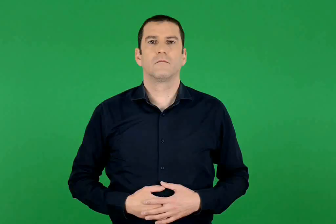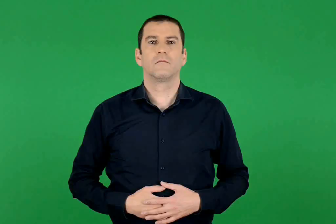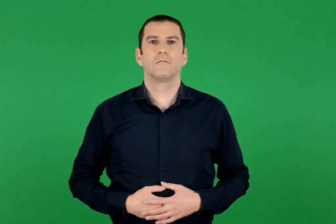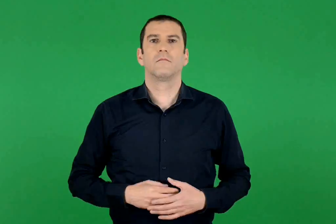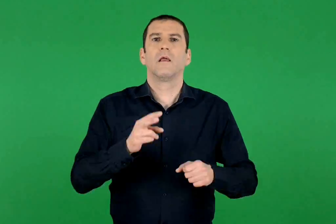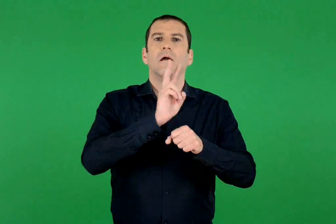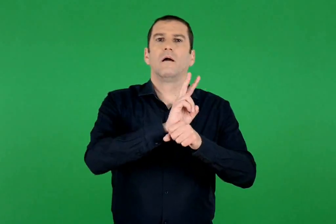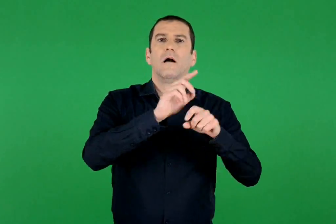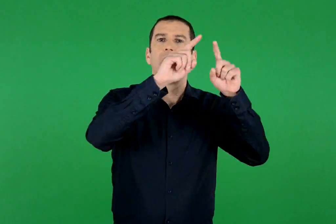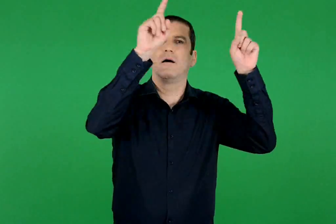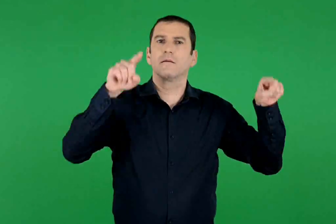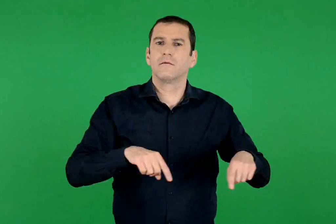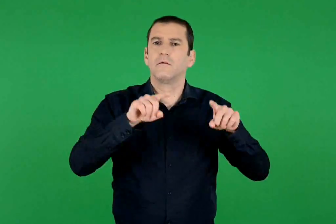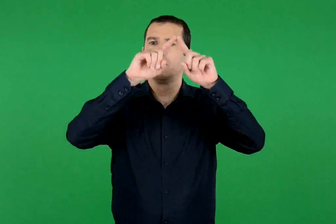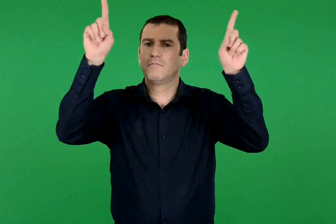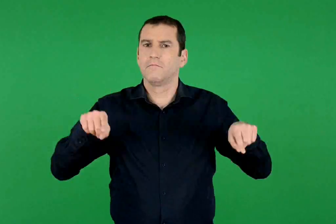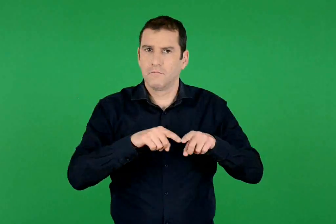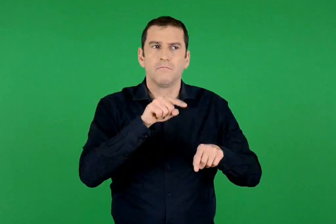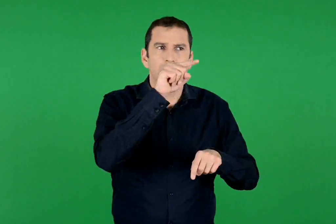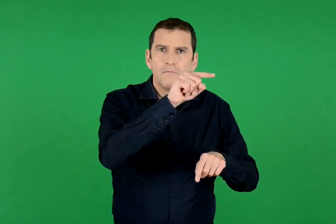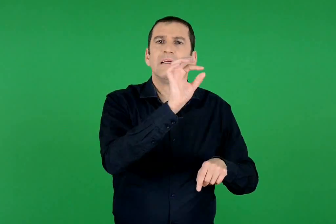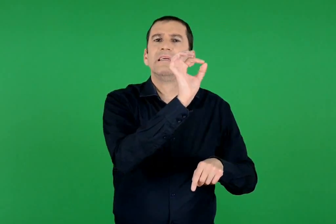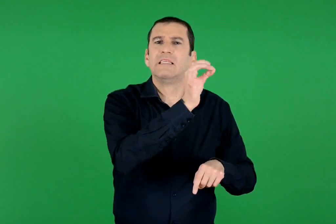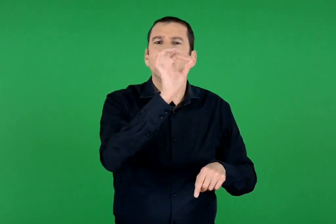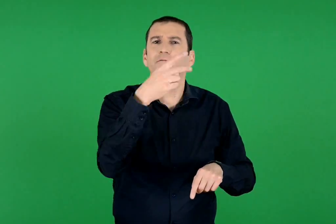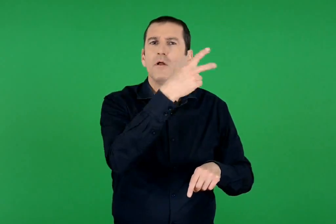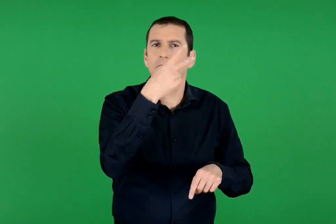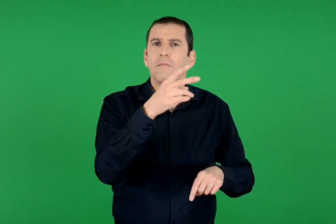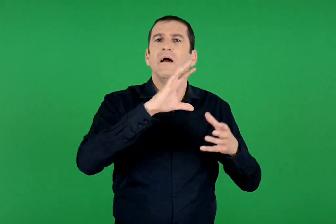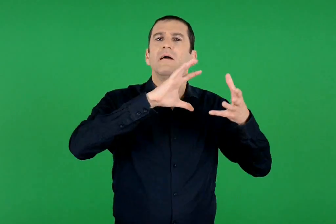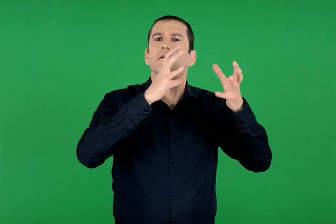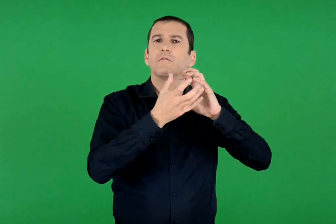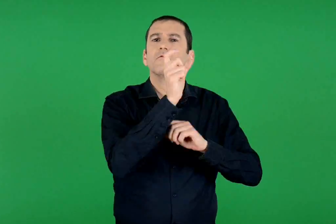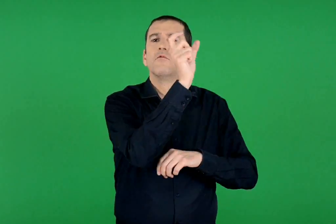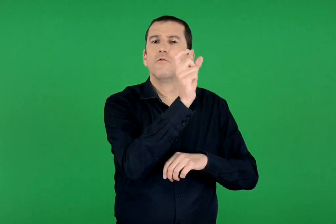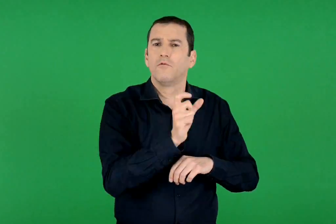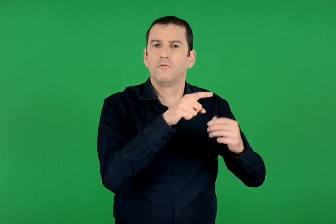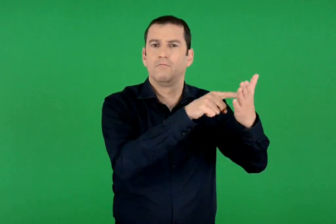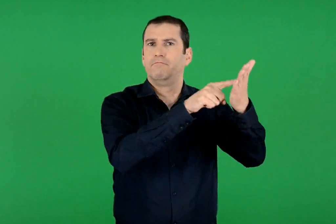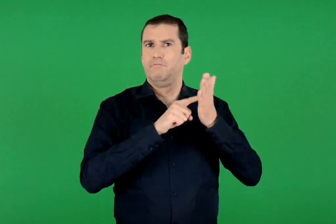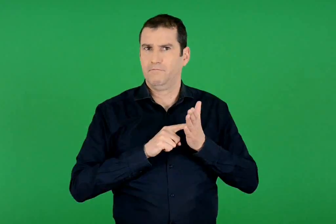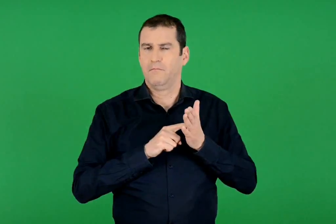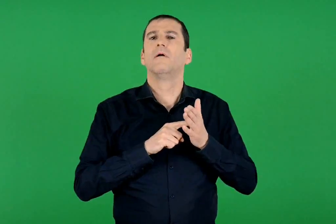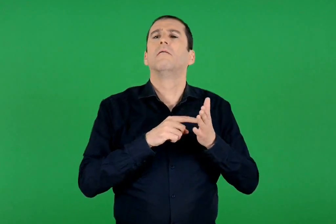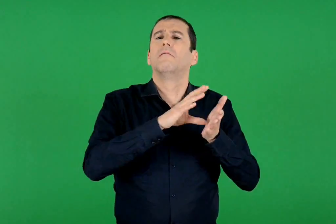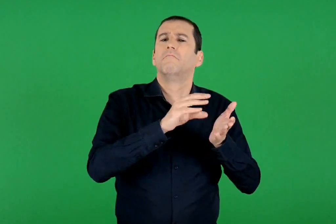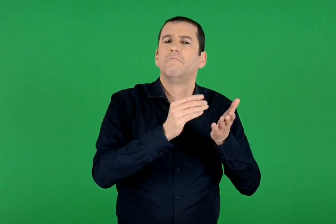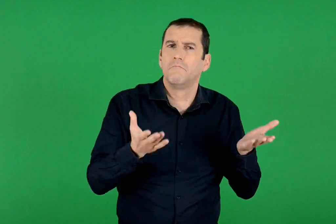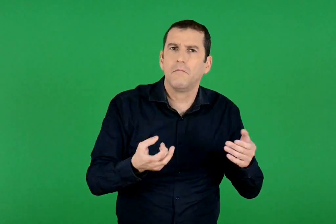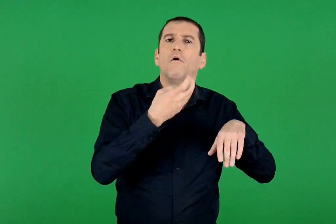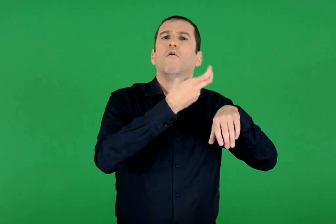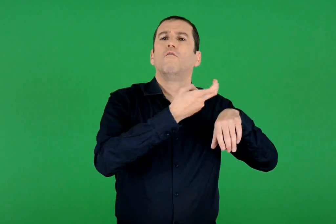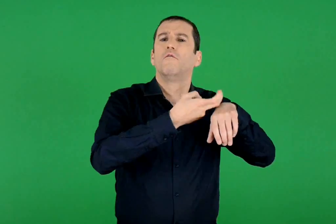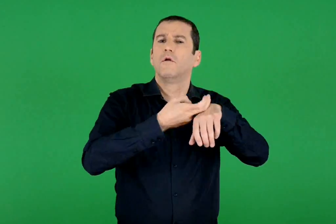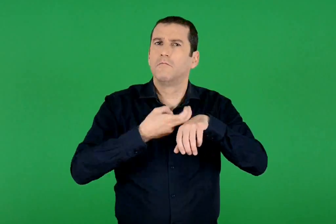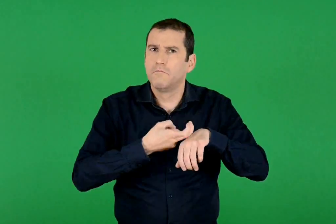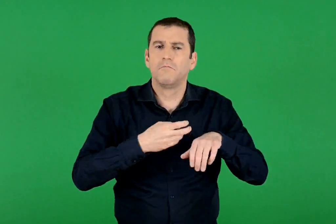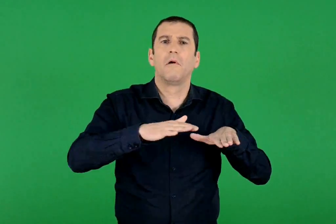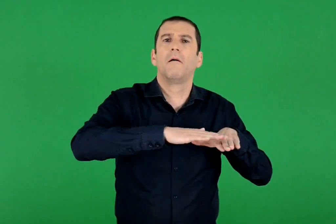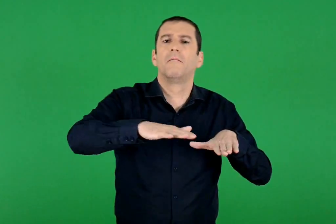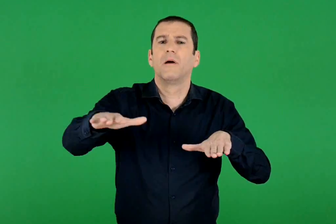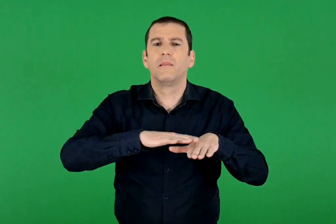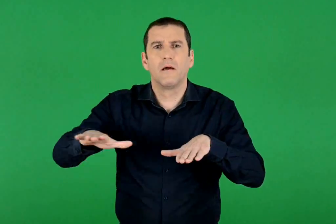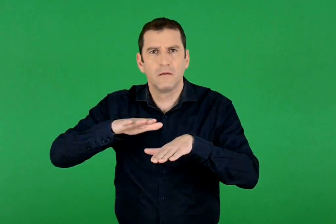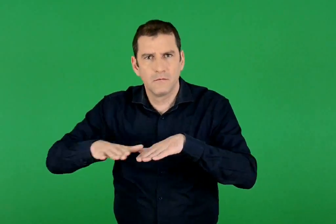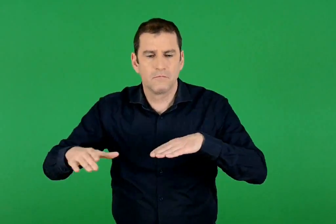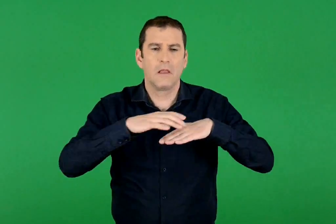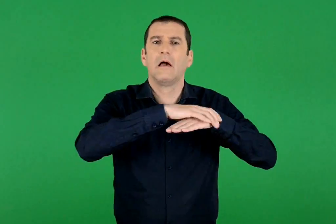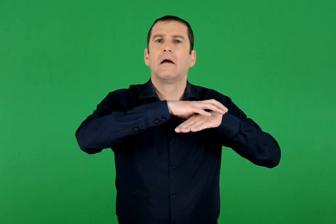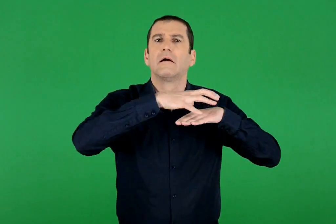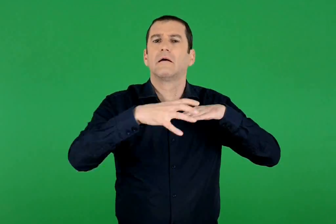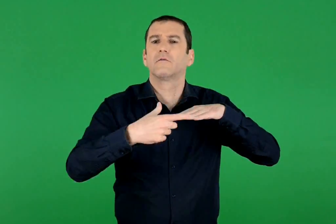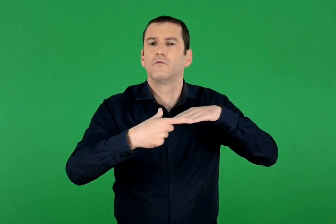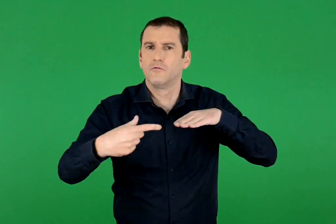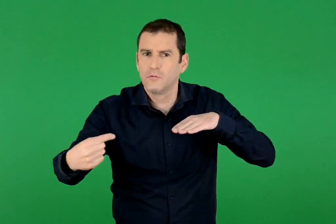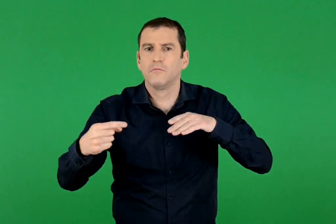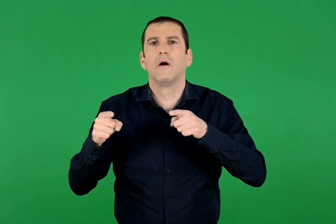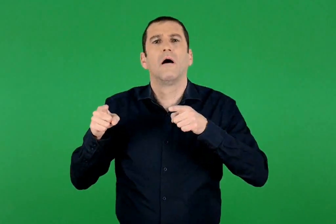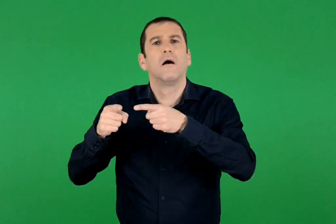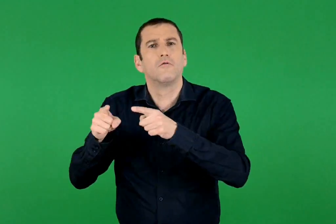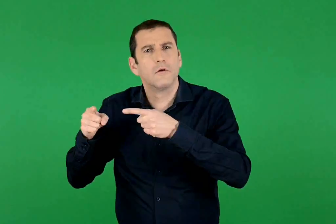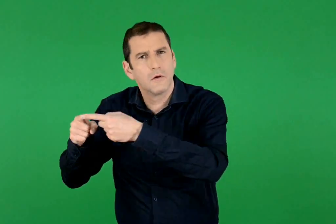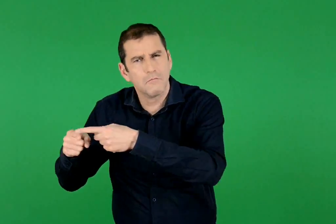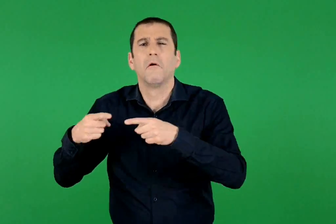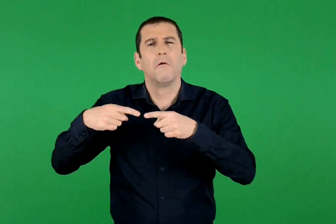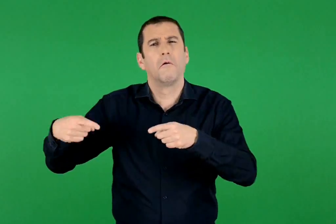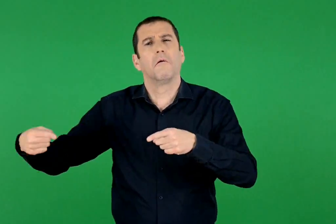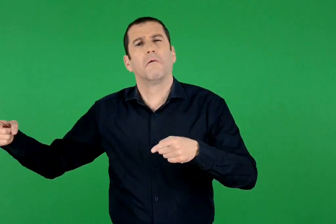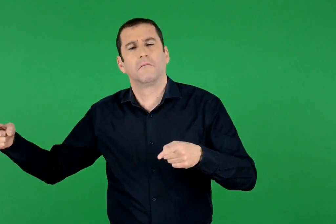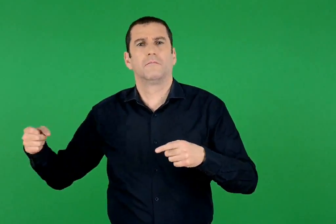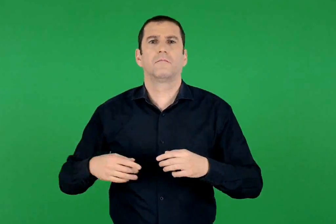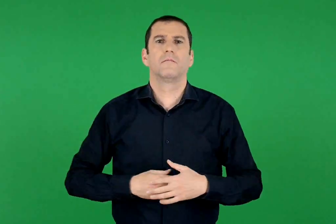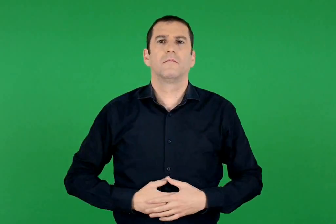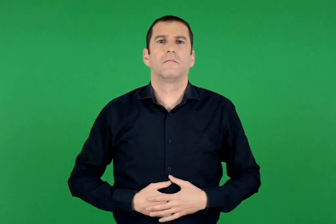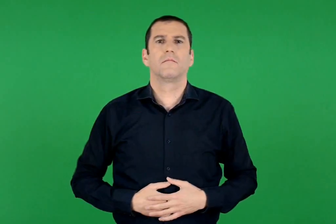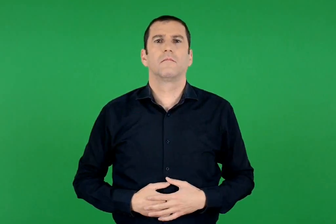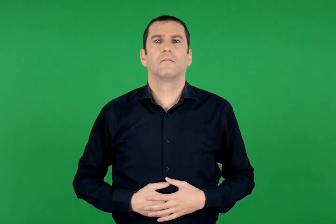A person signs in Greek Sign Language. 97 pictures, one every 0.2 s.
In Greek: οι χάρτες δείχνουν με σύμβολα τους γεωγραφικούς όρους , δηλαδή τα βουνά , τις πεδιάδες , τις χερσονήσους , τα ακρωτήρια και άλλα
